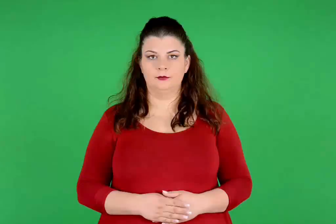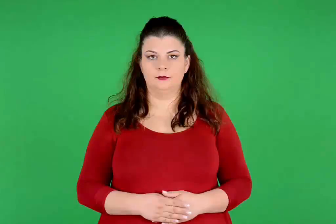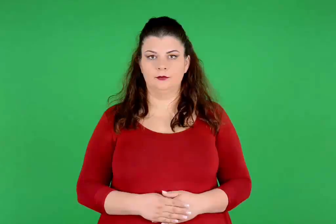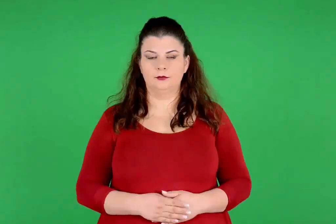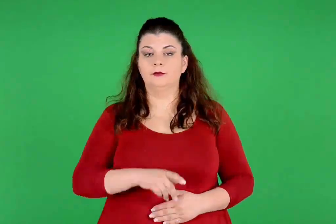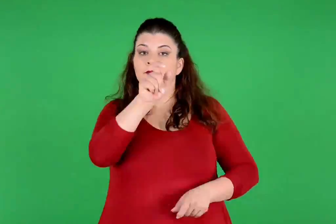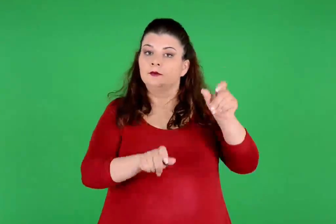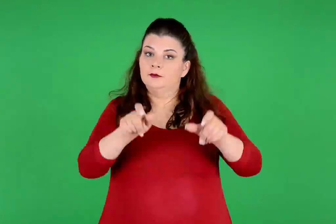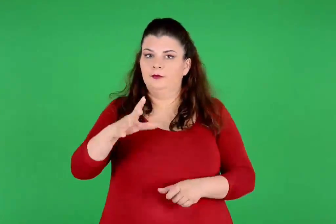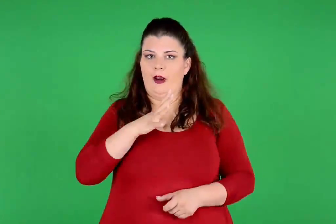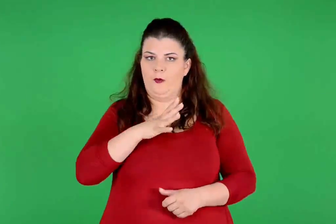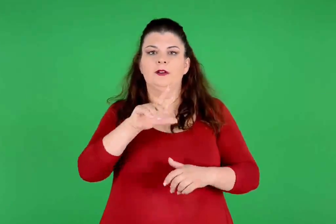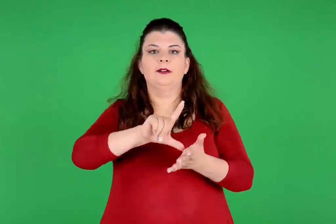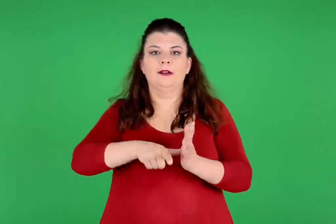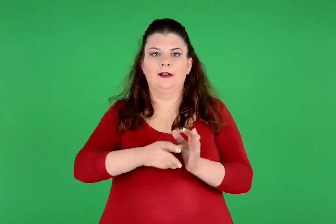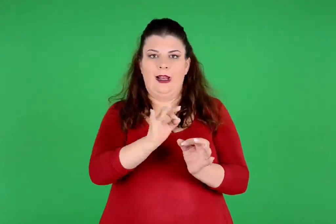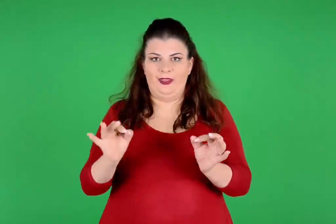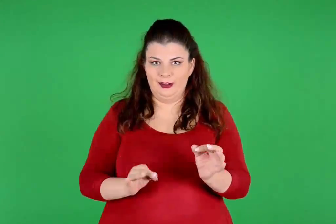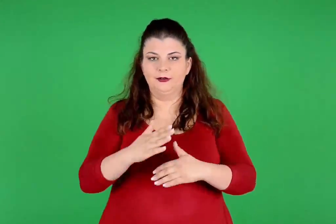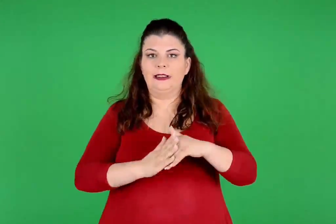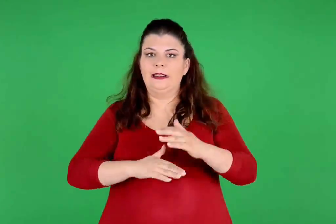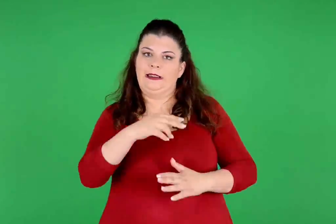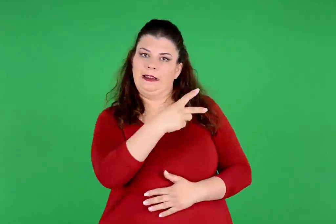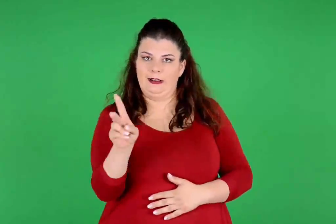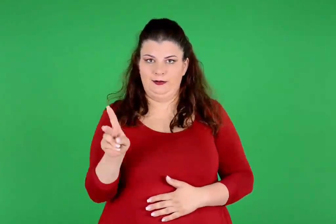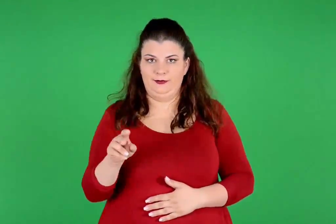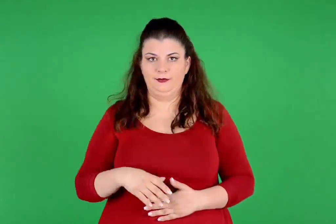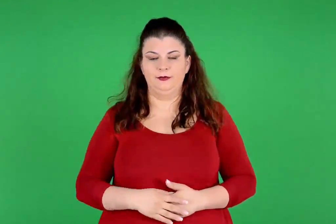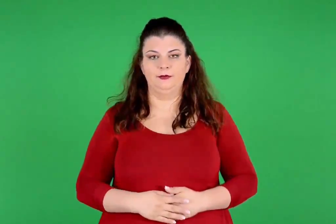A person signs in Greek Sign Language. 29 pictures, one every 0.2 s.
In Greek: η τέχνη των κυκλαδιτών
